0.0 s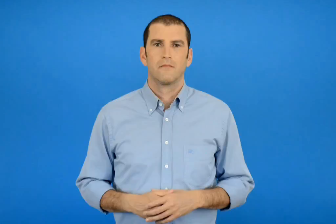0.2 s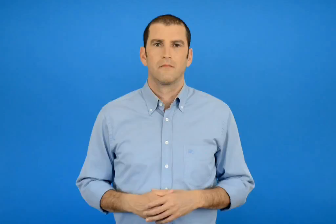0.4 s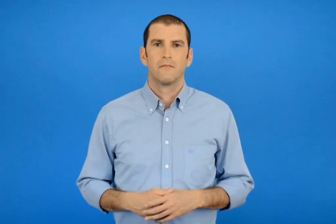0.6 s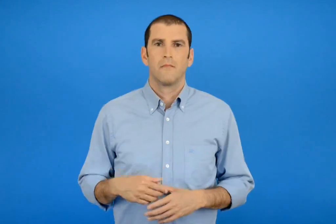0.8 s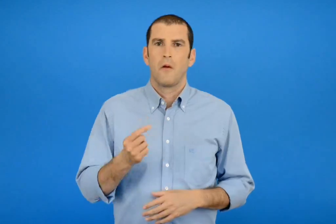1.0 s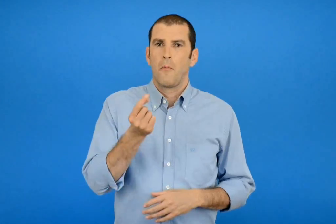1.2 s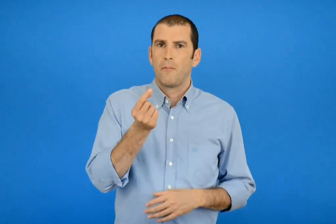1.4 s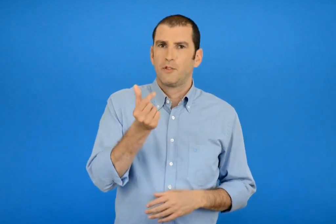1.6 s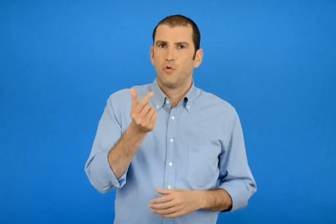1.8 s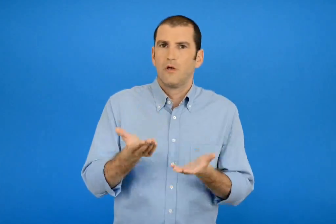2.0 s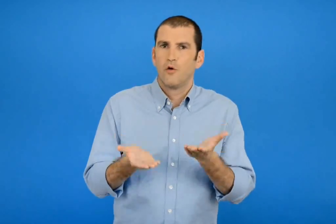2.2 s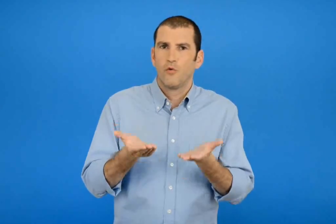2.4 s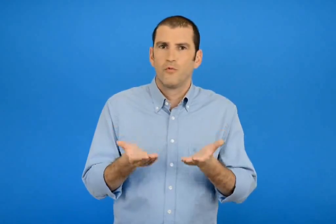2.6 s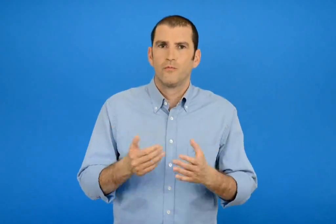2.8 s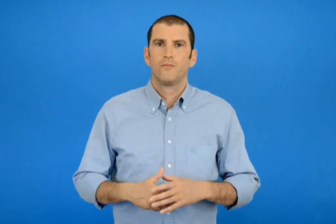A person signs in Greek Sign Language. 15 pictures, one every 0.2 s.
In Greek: μισό κιλό
